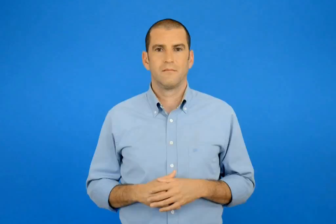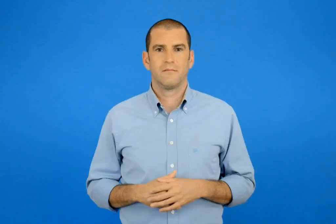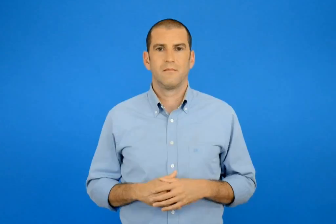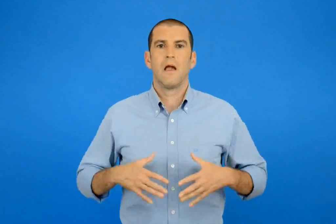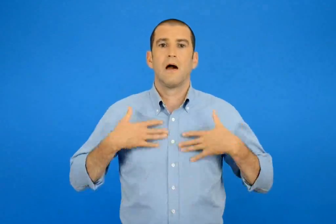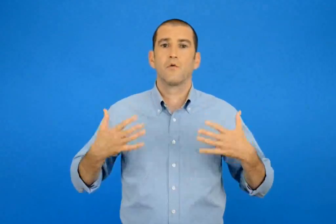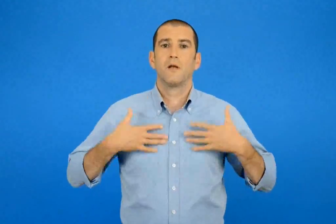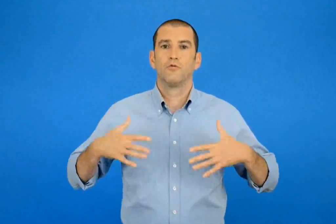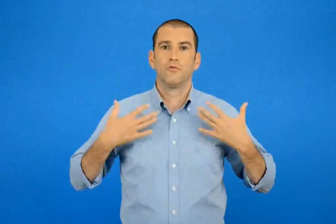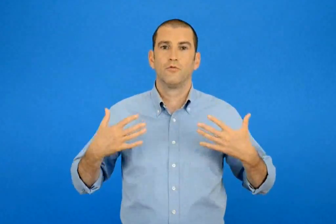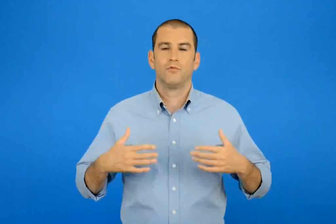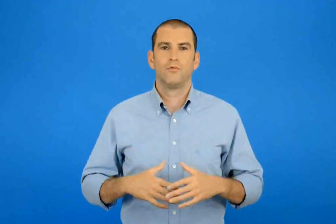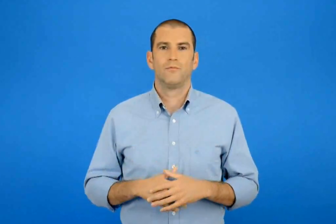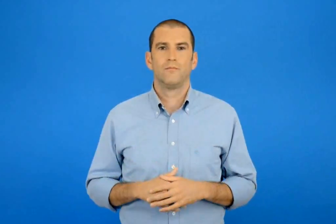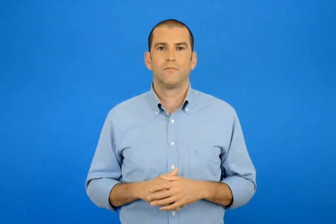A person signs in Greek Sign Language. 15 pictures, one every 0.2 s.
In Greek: χαρούμενος
